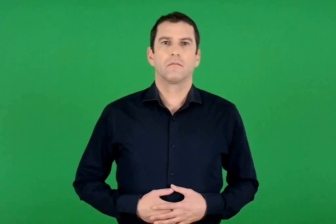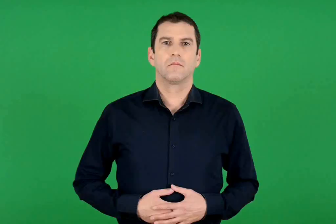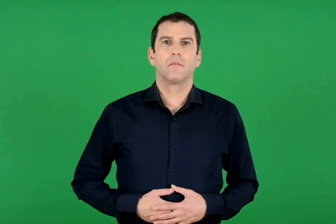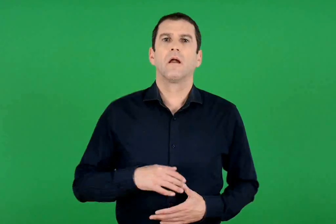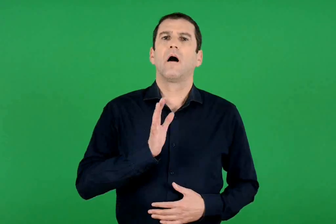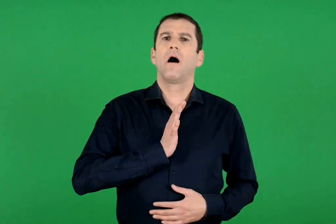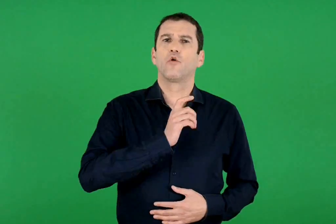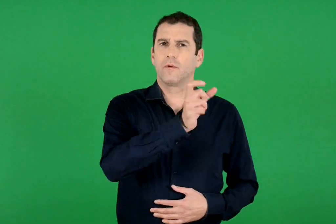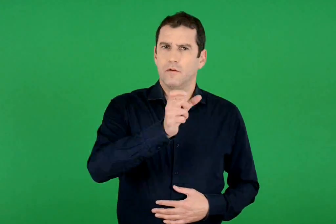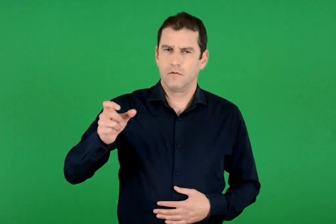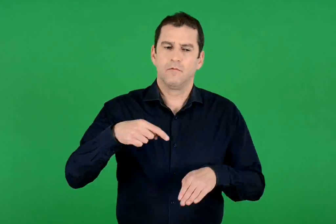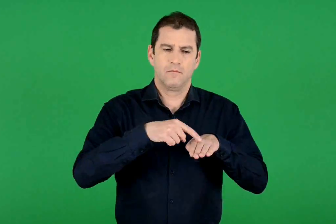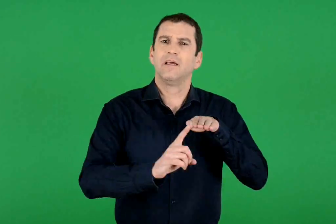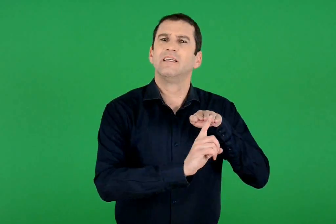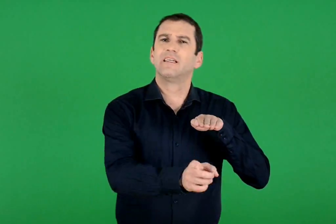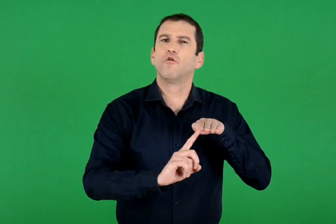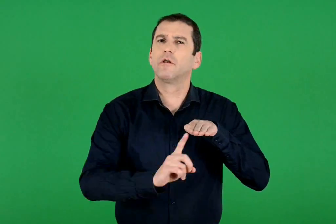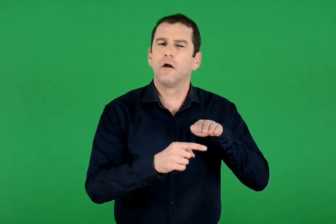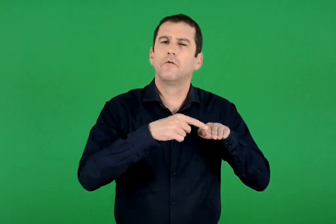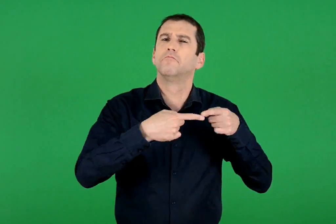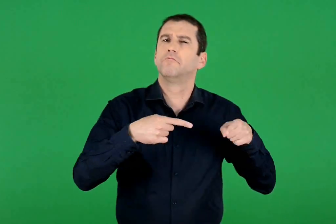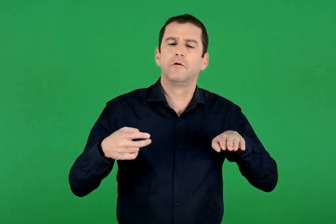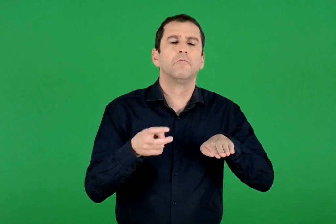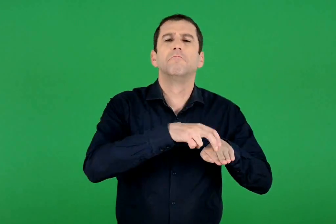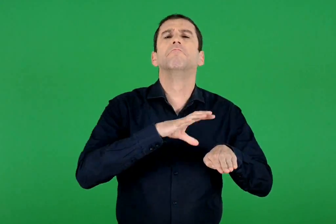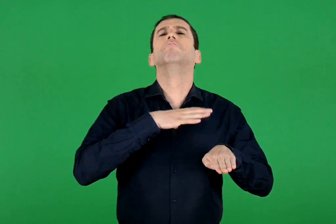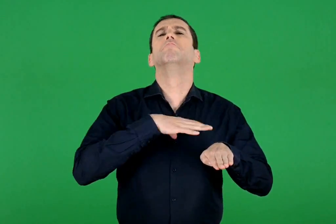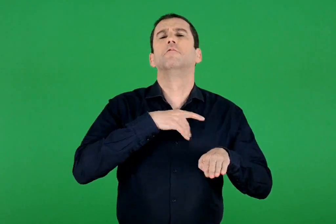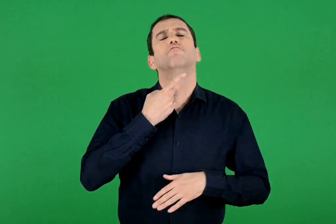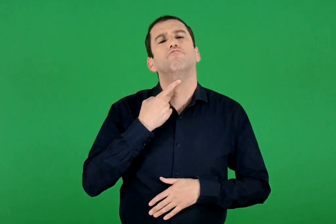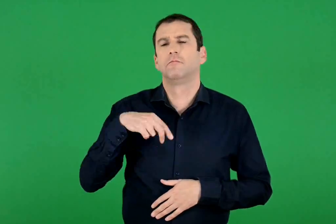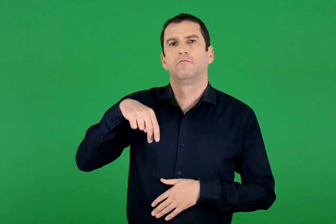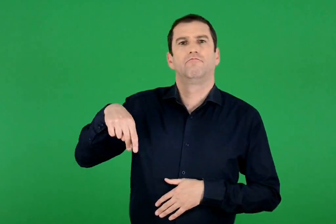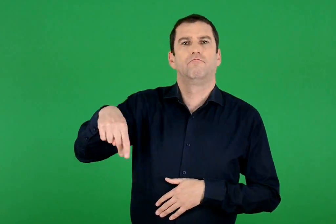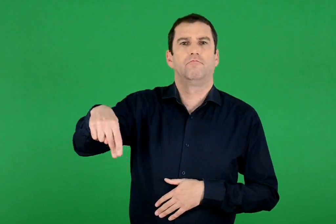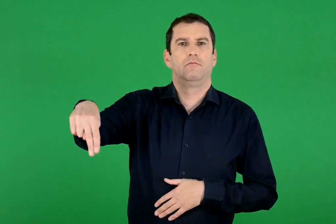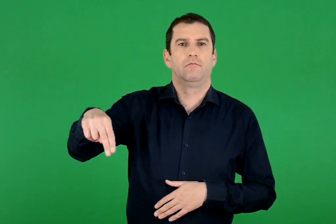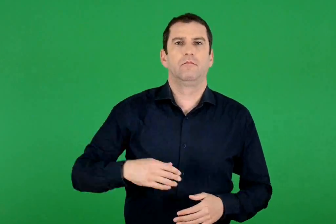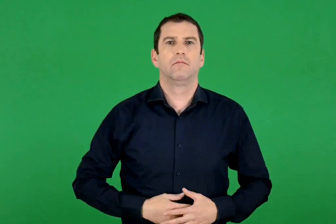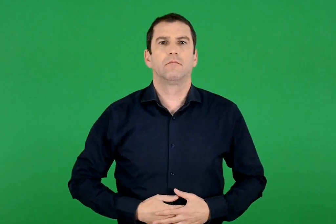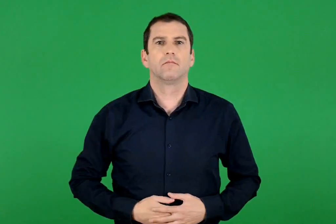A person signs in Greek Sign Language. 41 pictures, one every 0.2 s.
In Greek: άνθρωποι που δε χρησιμοποιούν κάποιο μέσο συγκοινωνίας , αλλά προτιμούν το περπάτημα
